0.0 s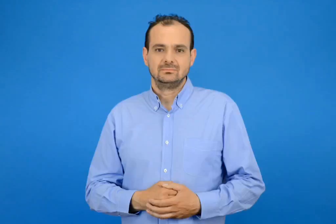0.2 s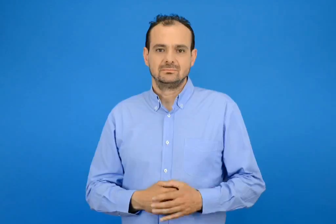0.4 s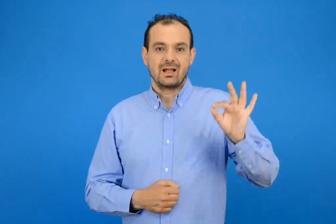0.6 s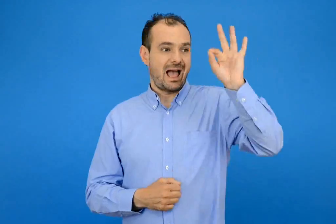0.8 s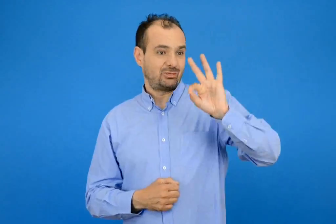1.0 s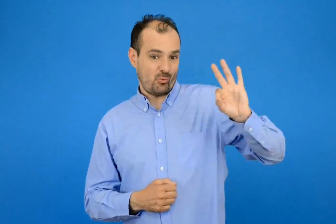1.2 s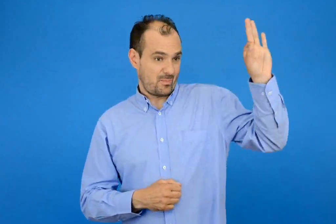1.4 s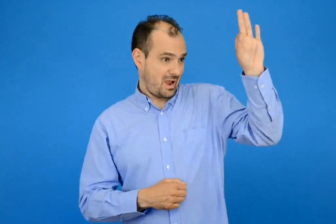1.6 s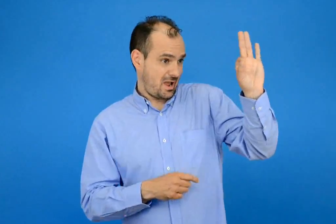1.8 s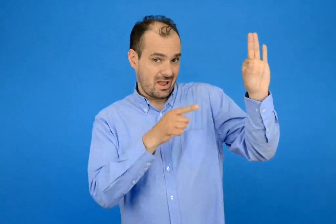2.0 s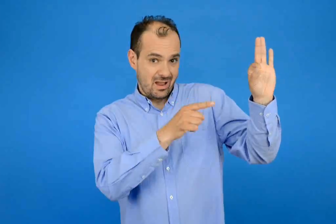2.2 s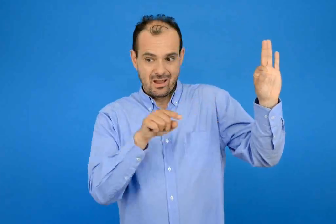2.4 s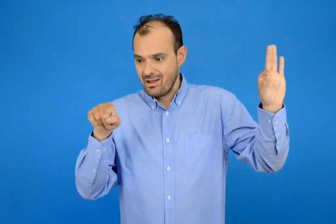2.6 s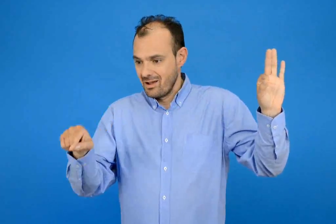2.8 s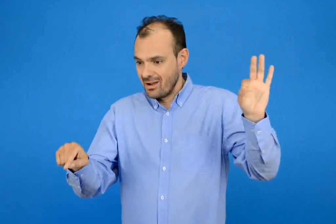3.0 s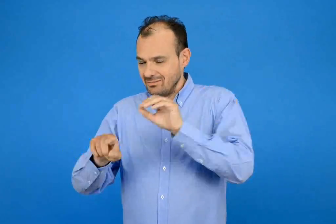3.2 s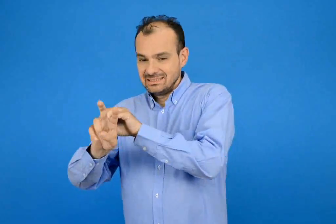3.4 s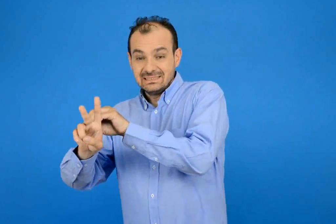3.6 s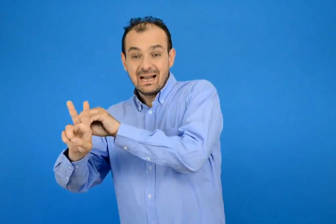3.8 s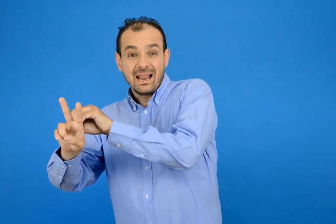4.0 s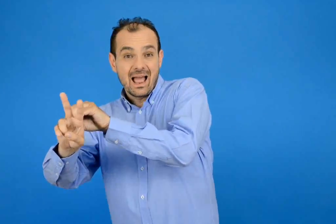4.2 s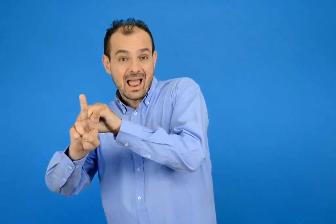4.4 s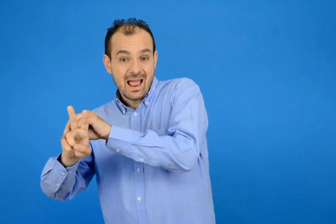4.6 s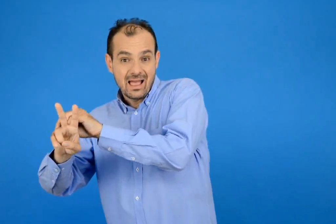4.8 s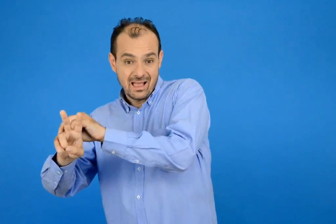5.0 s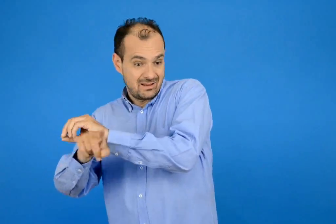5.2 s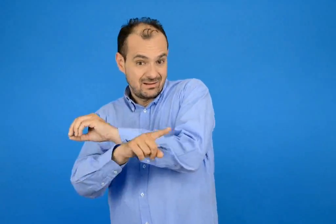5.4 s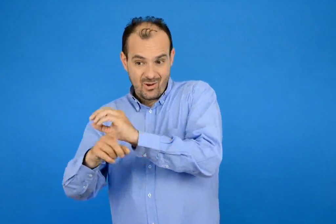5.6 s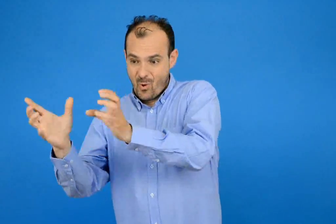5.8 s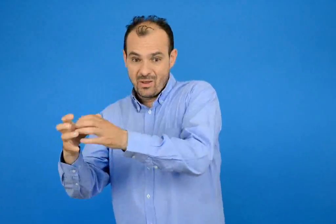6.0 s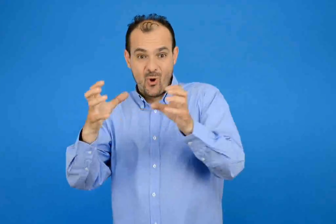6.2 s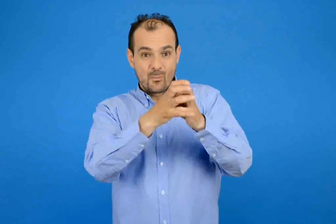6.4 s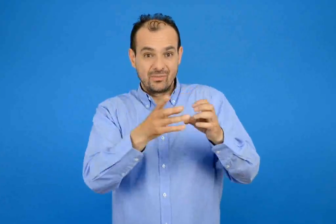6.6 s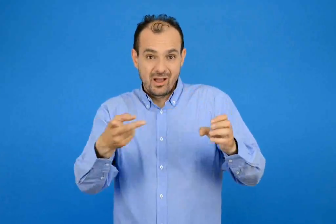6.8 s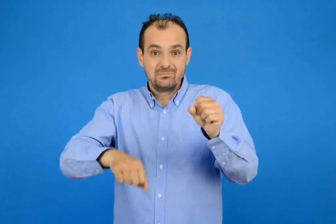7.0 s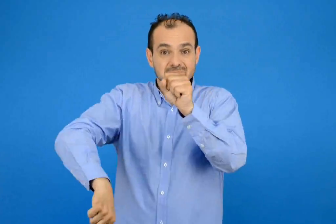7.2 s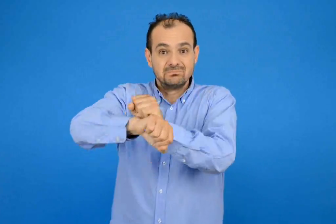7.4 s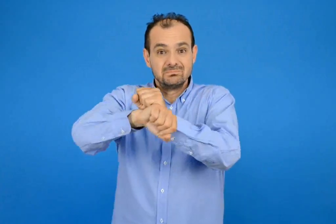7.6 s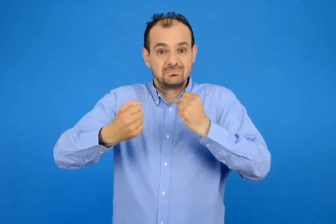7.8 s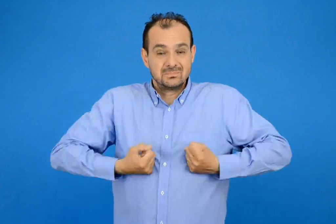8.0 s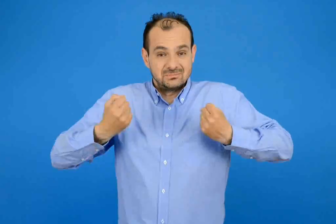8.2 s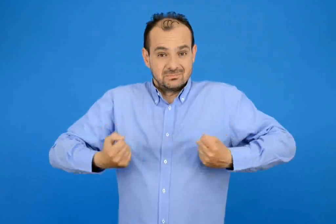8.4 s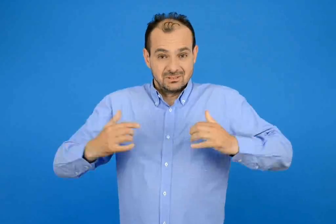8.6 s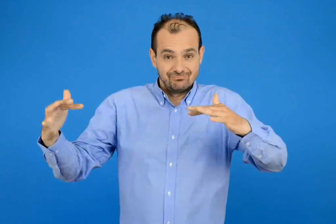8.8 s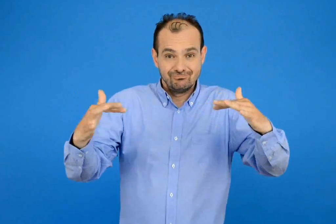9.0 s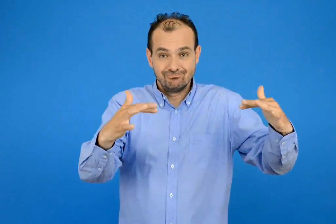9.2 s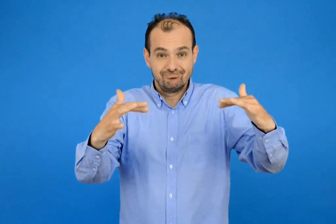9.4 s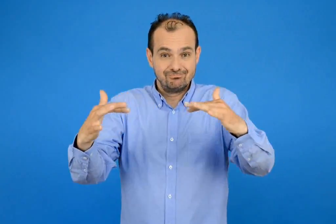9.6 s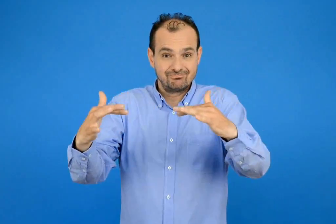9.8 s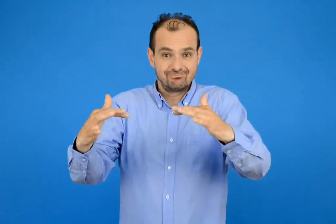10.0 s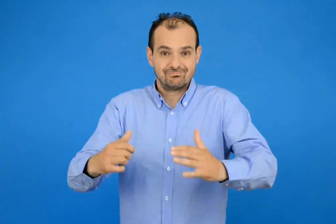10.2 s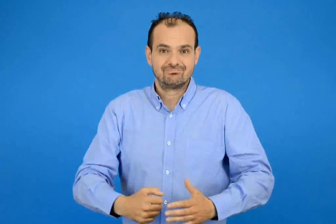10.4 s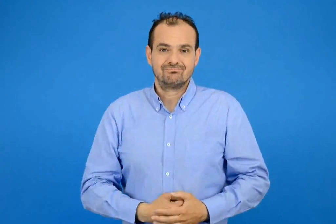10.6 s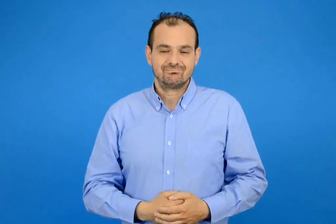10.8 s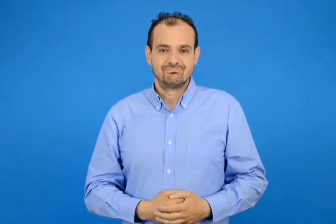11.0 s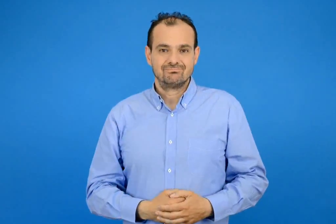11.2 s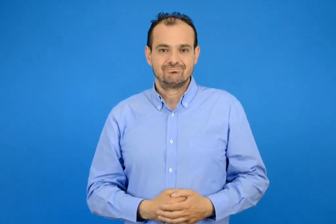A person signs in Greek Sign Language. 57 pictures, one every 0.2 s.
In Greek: θα παίξουν οι ομάδες έντομα και σαλιγκάρια
